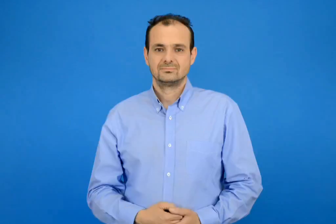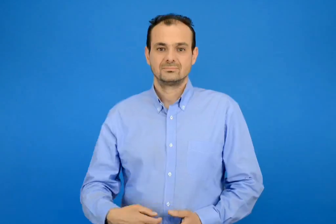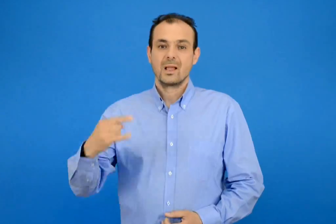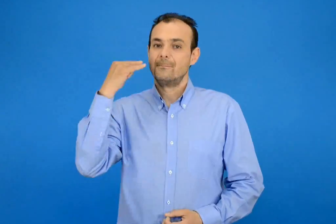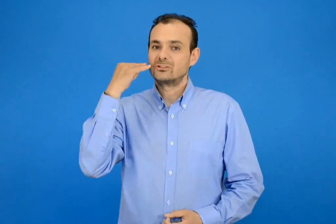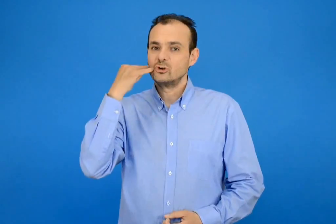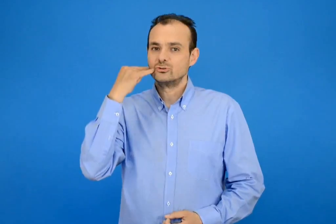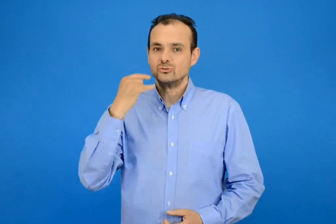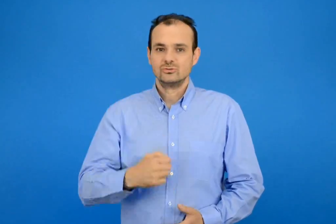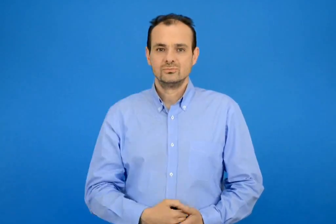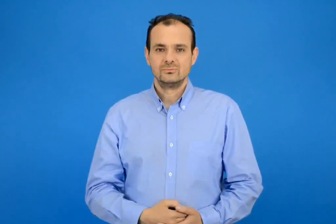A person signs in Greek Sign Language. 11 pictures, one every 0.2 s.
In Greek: ο πέτρος
